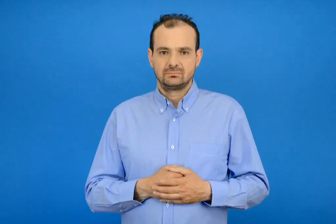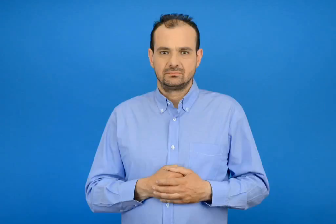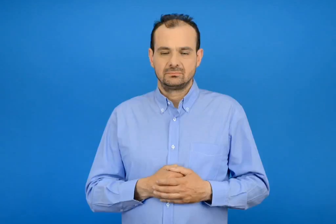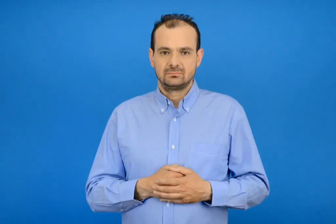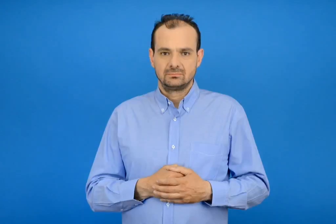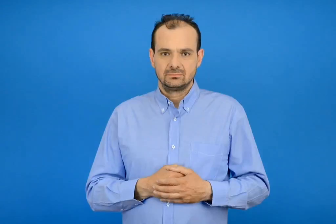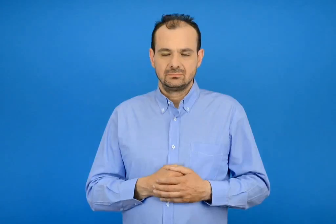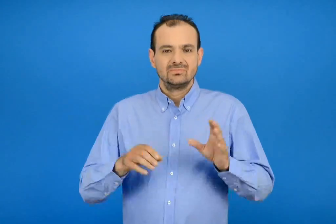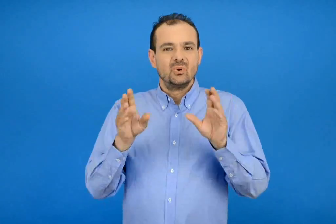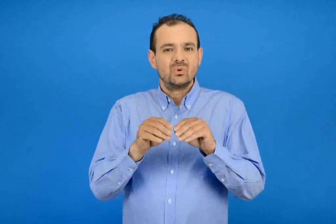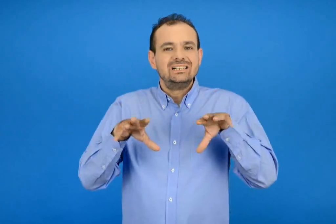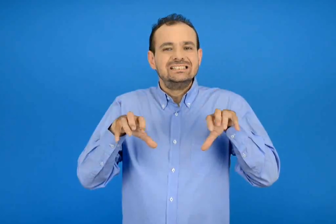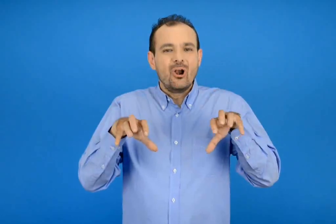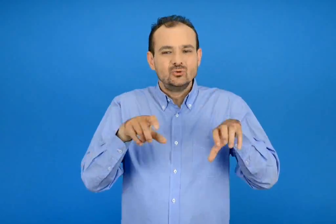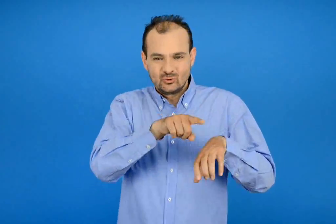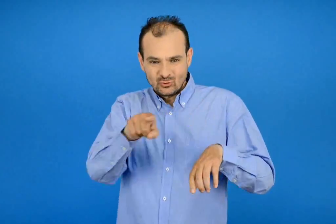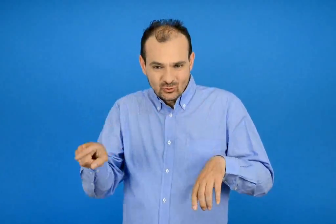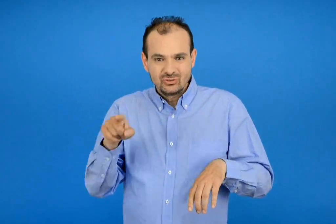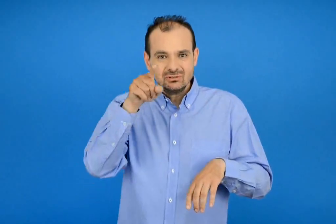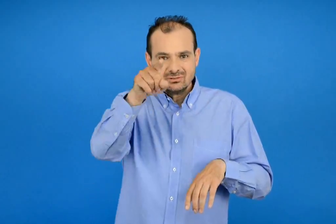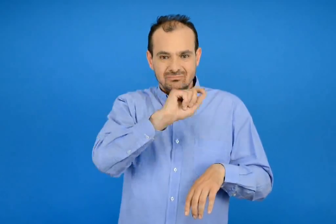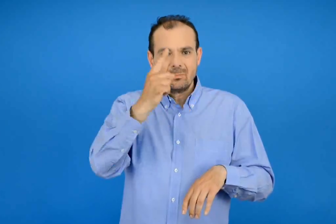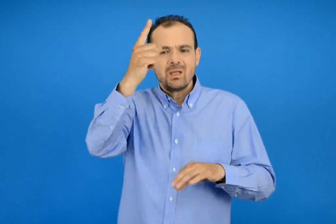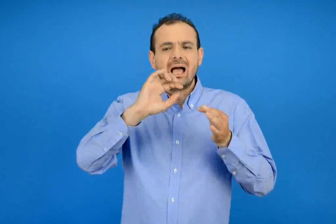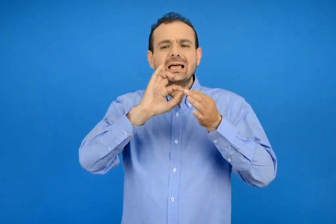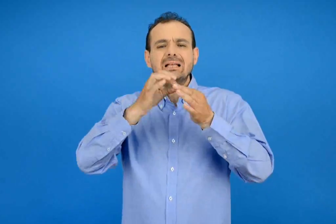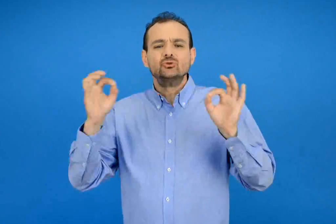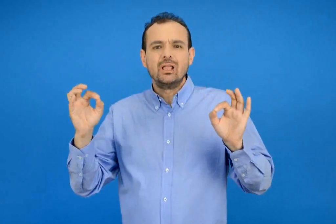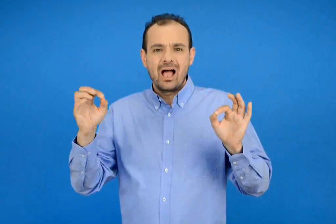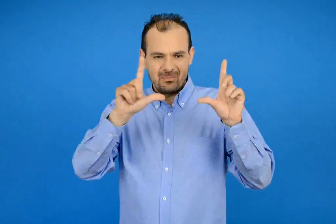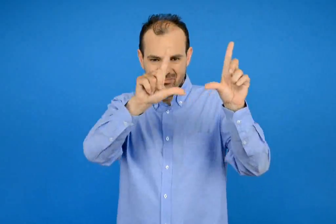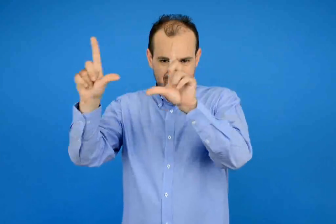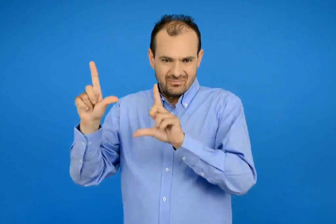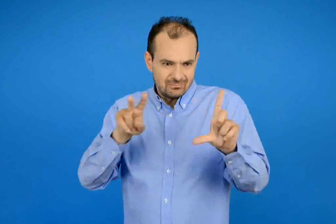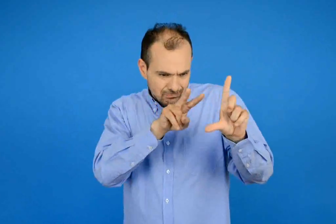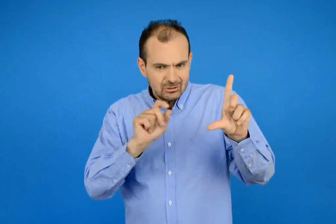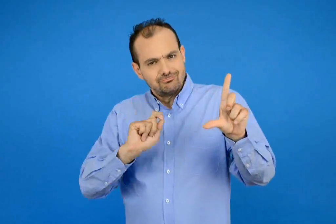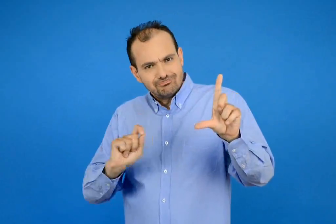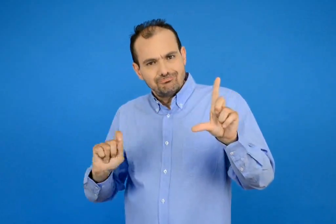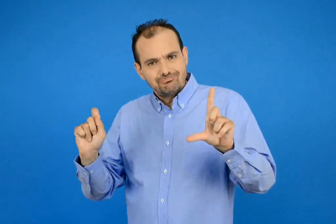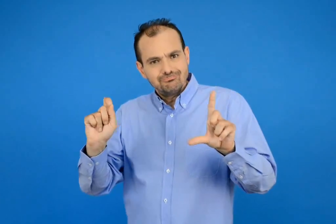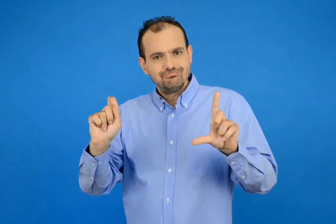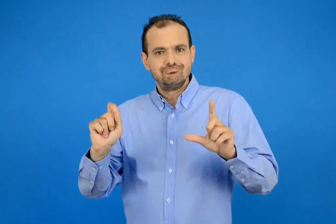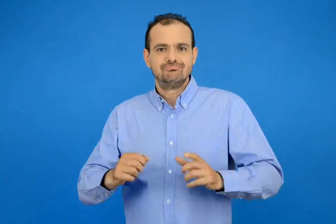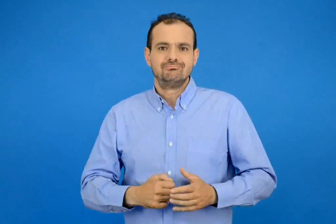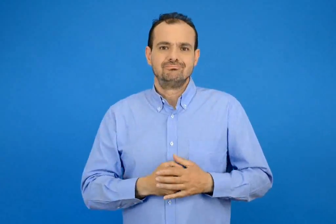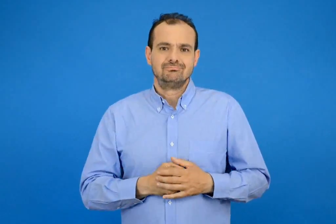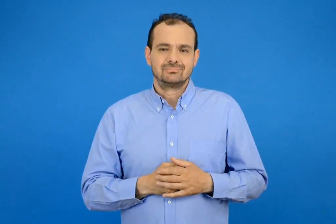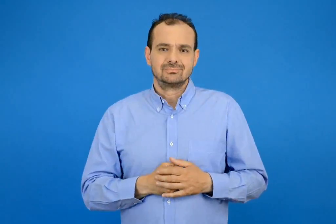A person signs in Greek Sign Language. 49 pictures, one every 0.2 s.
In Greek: να γράψετε μια ιστορία για τους σκύλους που είναι στους τέσσερις πίνακες
